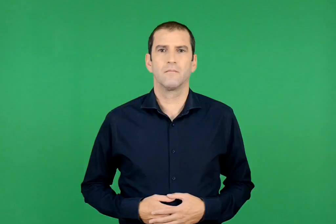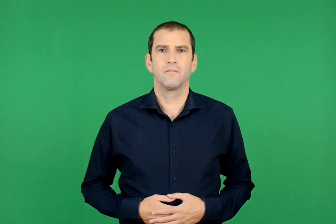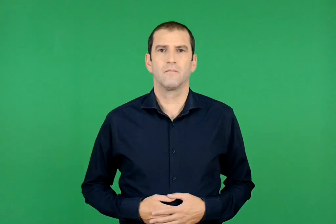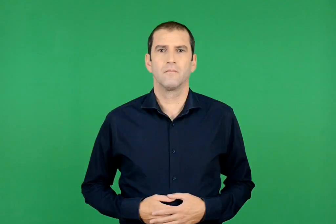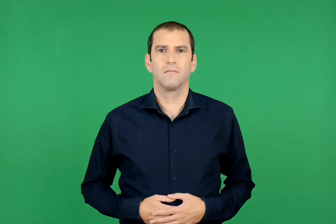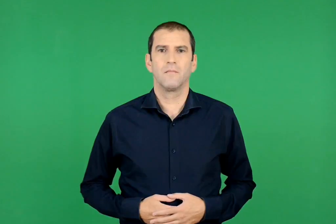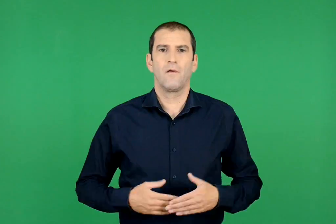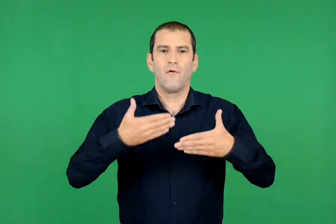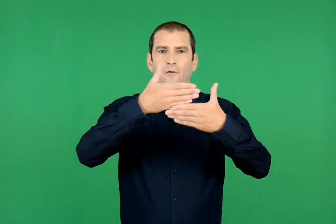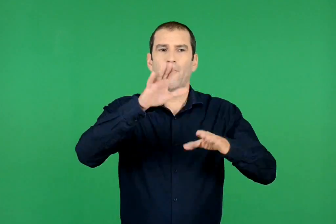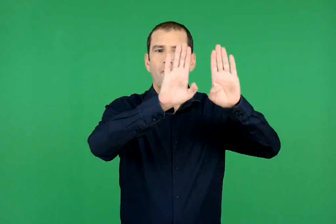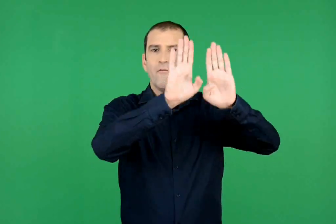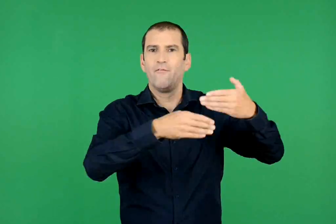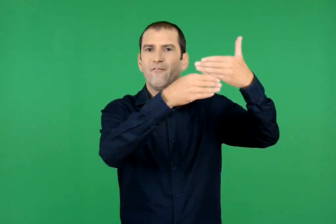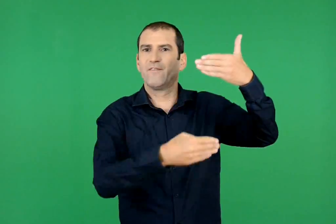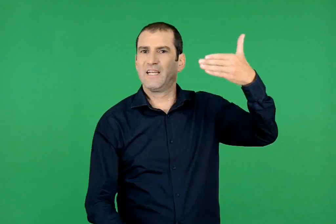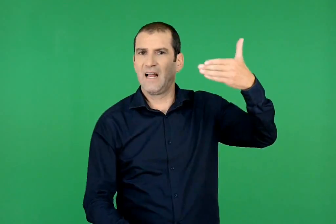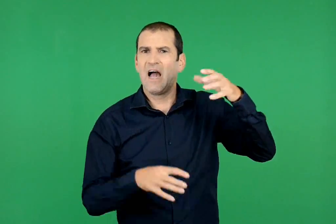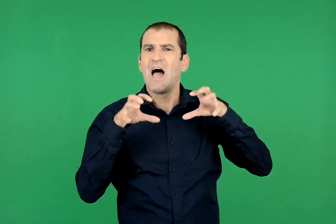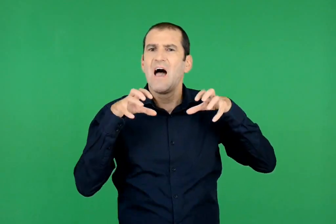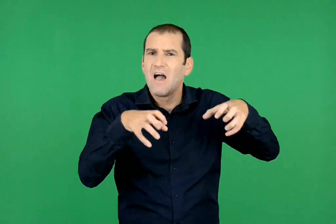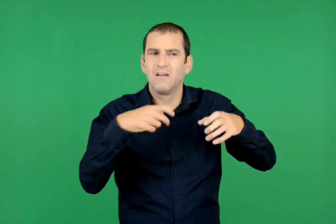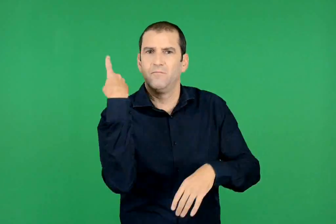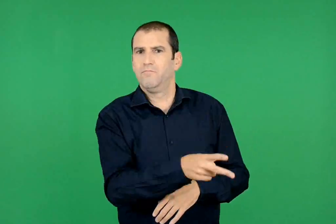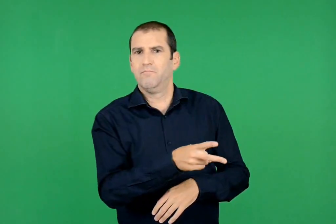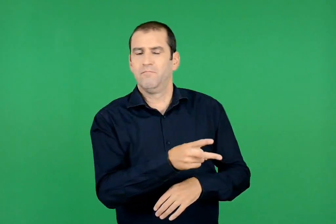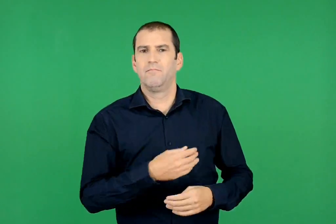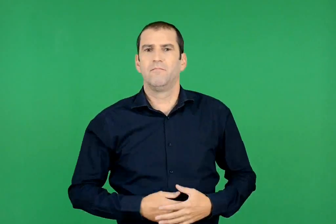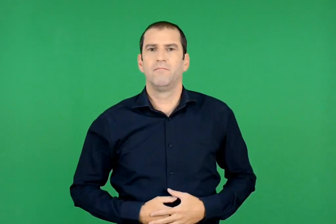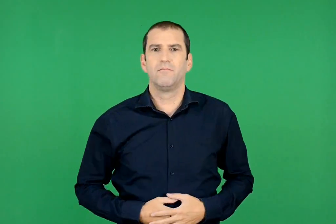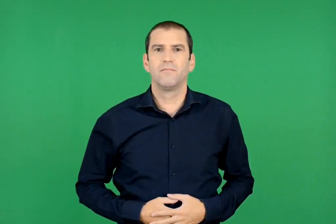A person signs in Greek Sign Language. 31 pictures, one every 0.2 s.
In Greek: το καπλάνι της βιτρίνας
